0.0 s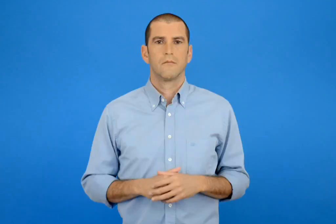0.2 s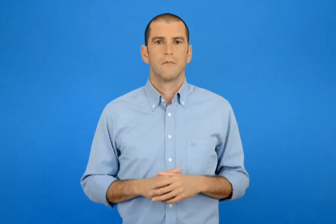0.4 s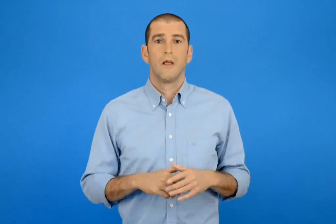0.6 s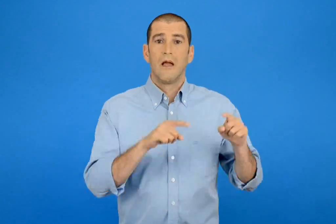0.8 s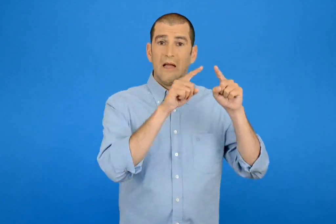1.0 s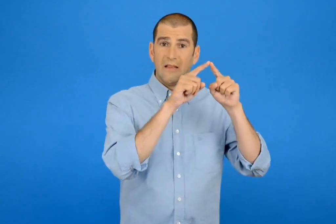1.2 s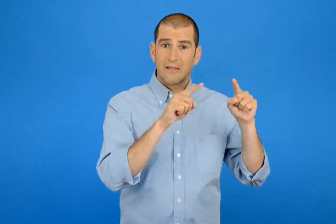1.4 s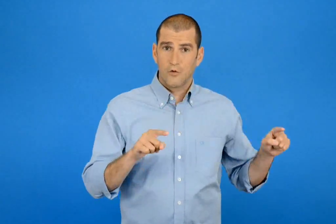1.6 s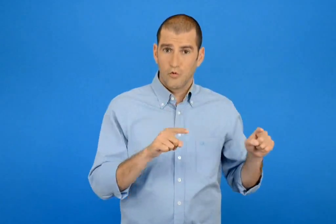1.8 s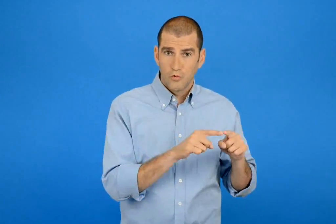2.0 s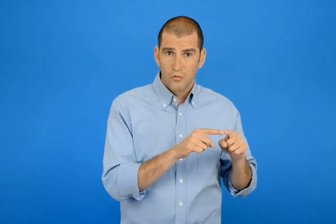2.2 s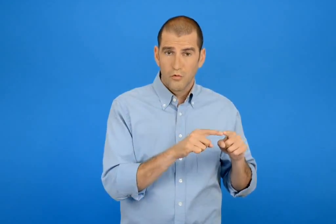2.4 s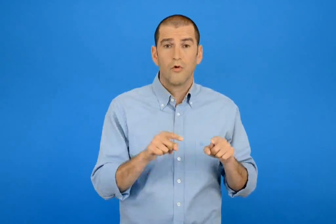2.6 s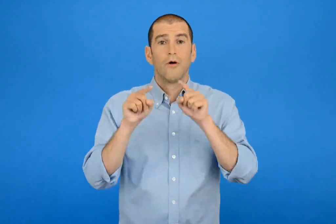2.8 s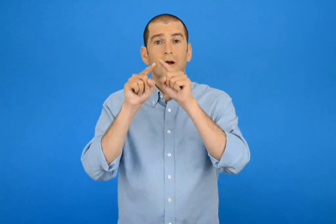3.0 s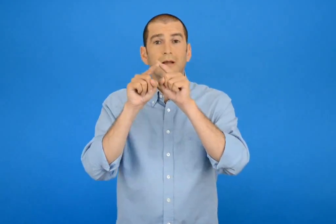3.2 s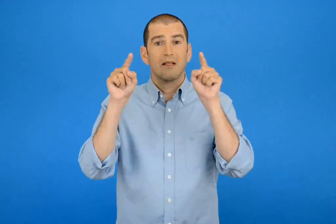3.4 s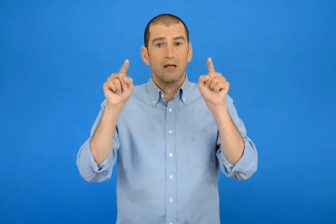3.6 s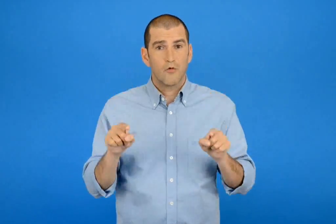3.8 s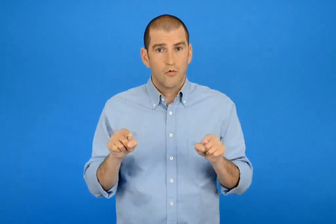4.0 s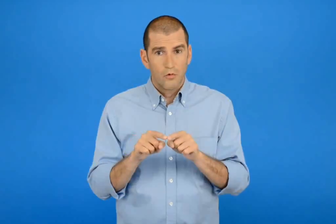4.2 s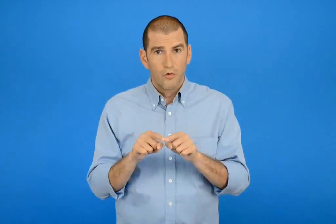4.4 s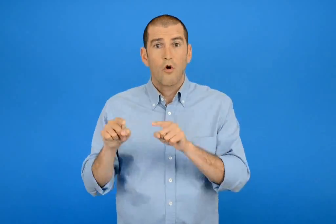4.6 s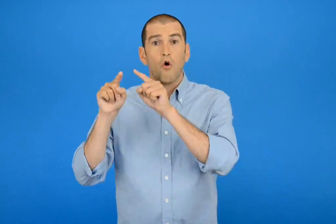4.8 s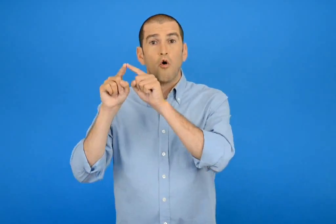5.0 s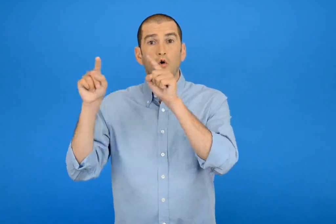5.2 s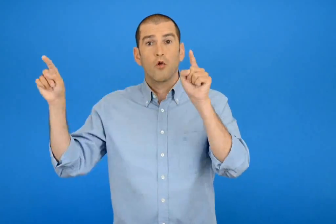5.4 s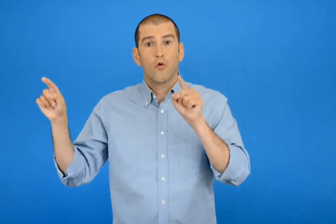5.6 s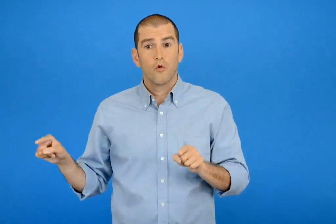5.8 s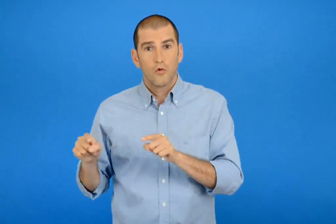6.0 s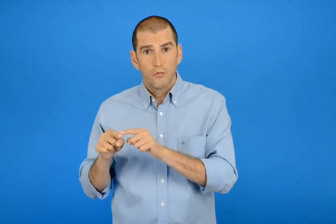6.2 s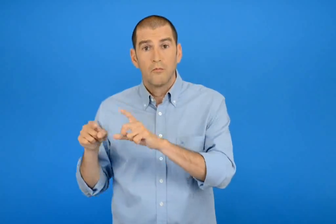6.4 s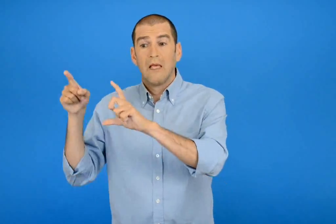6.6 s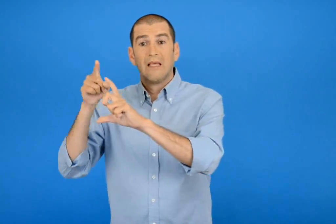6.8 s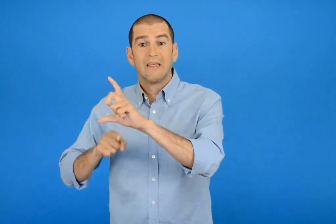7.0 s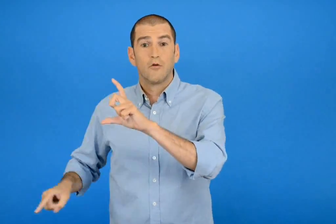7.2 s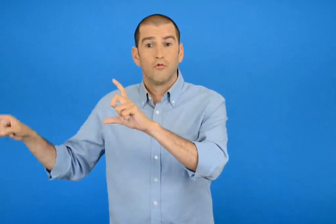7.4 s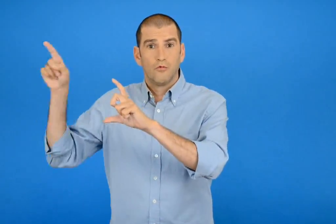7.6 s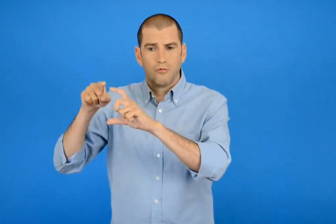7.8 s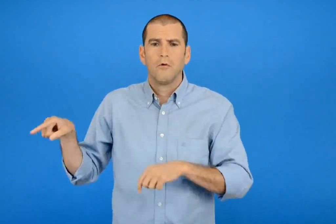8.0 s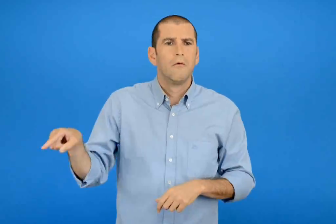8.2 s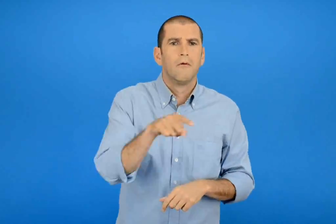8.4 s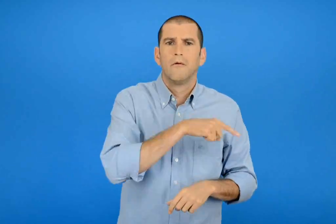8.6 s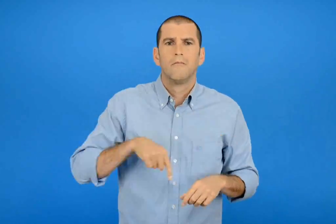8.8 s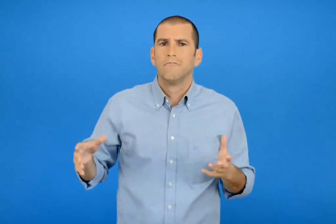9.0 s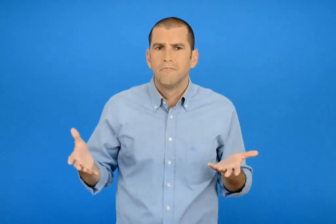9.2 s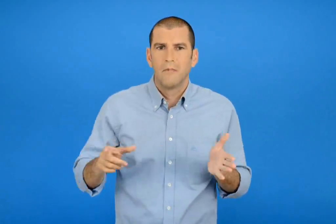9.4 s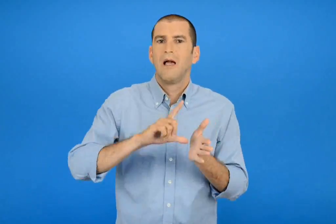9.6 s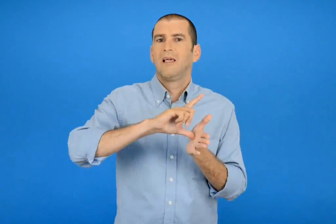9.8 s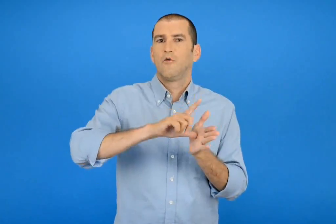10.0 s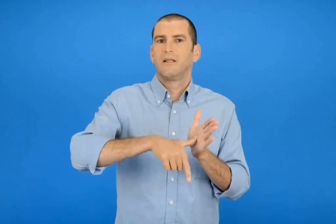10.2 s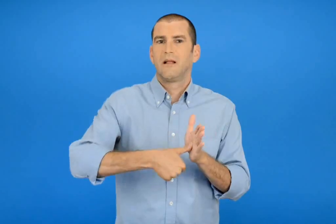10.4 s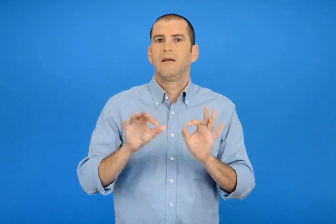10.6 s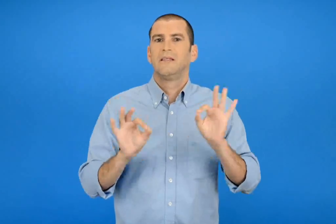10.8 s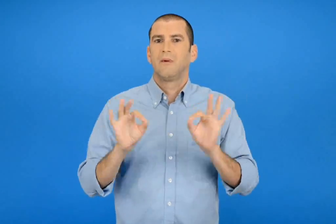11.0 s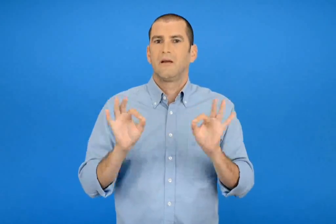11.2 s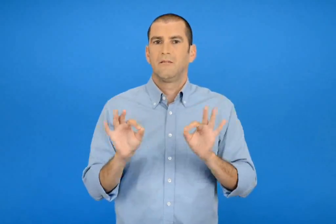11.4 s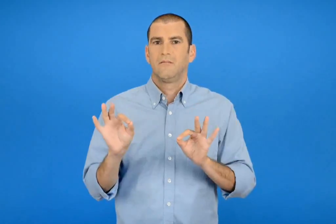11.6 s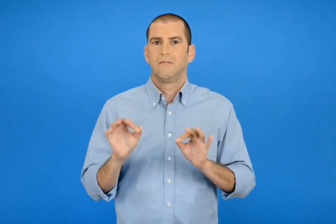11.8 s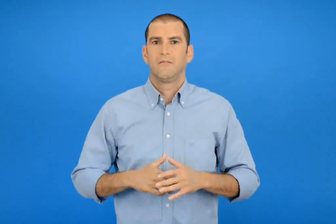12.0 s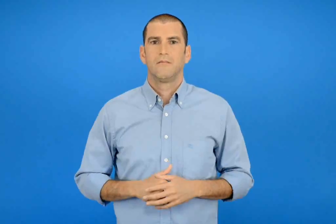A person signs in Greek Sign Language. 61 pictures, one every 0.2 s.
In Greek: το τρίγωνο το τετράγωνο το παραλληλόγραμμο και ο κύκλος λέγονται γεωμετρικά σχήματα
